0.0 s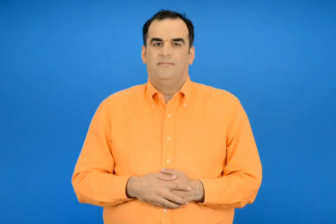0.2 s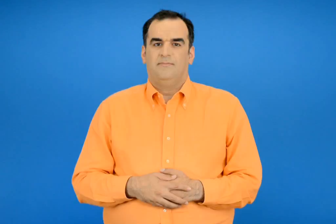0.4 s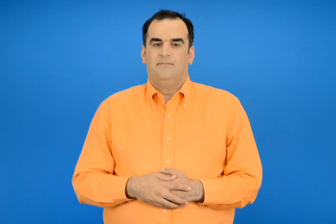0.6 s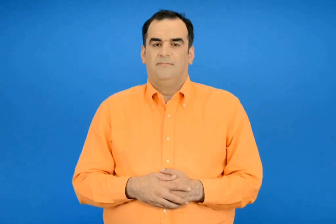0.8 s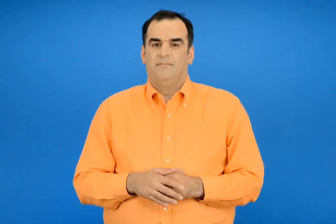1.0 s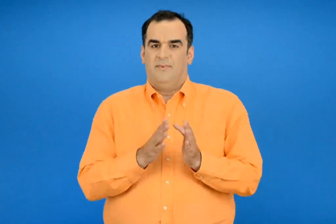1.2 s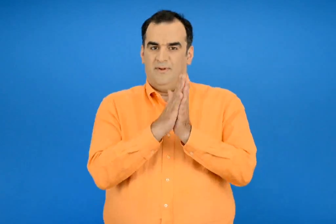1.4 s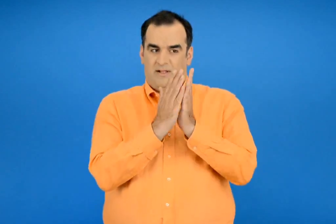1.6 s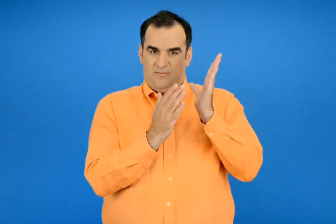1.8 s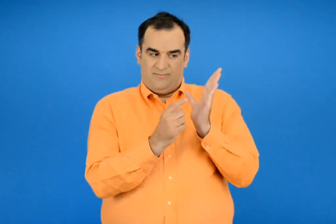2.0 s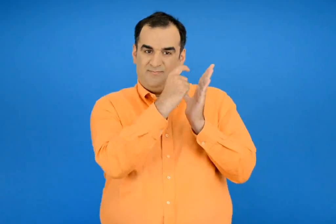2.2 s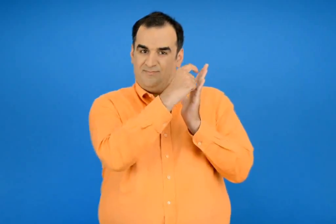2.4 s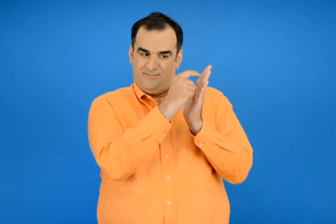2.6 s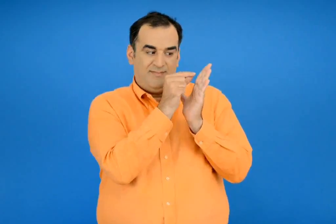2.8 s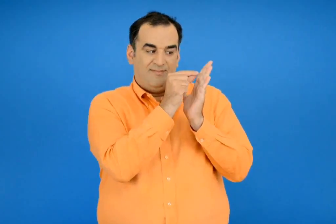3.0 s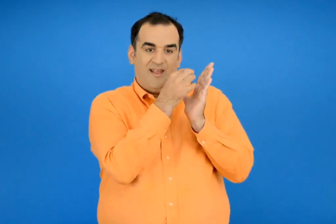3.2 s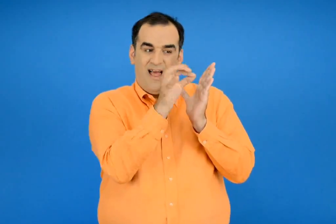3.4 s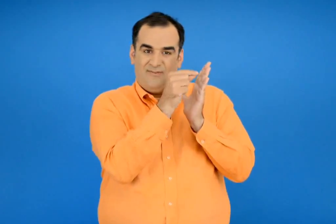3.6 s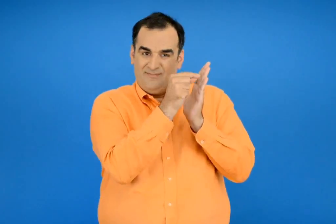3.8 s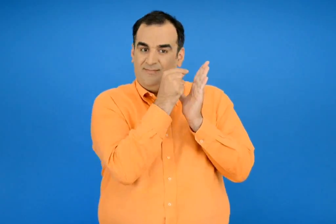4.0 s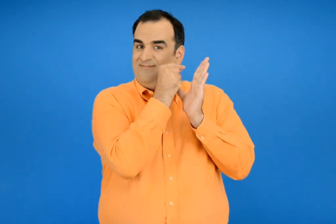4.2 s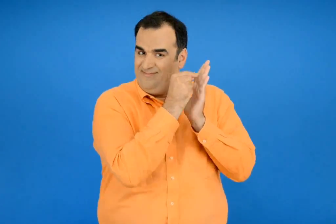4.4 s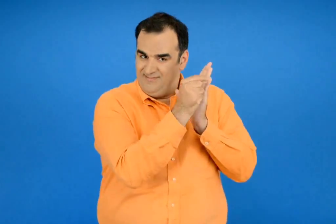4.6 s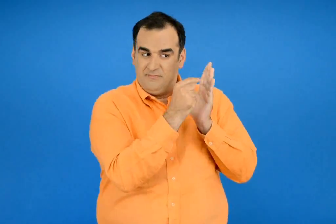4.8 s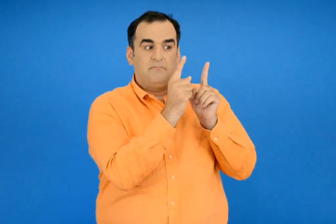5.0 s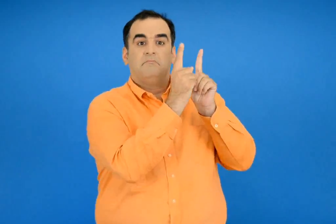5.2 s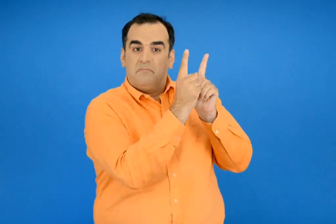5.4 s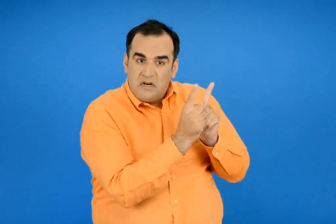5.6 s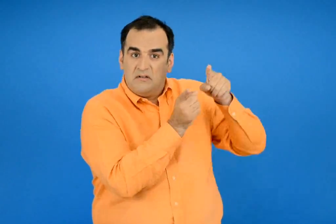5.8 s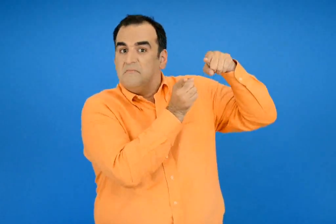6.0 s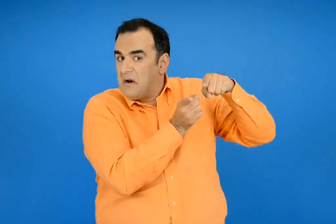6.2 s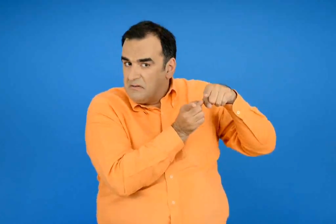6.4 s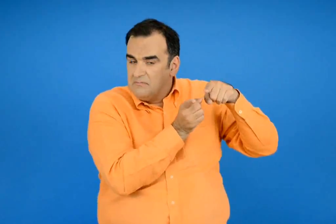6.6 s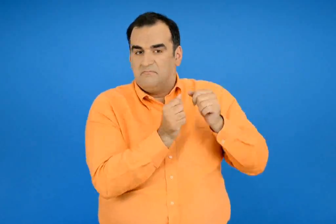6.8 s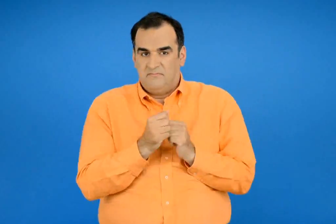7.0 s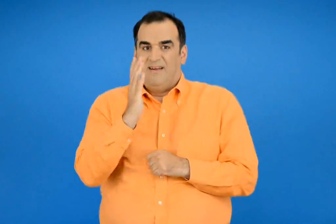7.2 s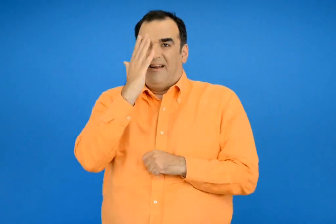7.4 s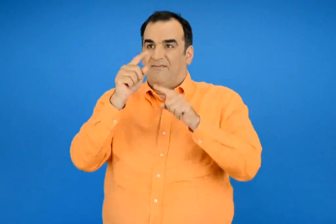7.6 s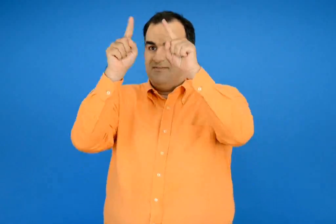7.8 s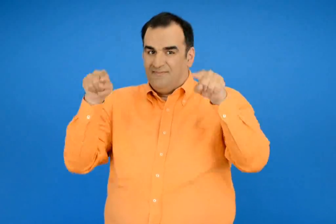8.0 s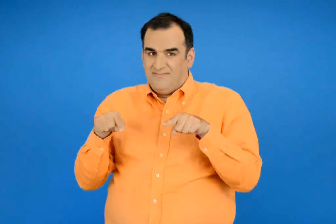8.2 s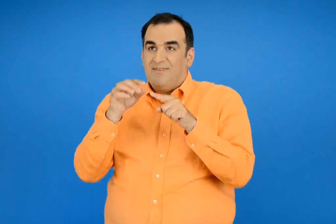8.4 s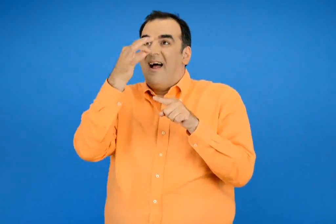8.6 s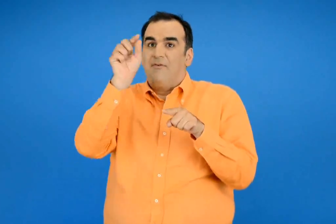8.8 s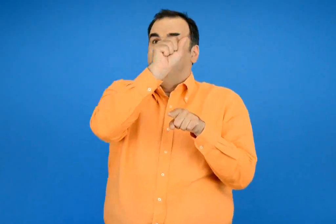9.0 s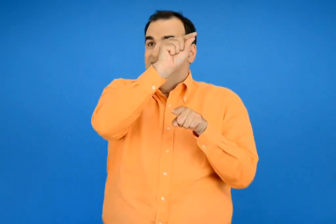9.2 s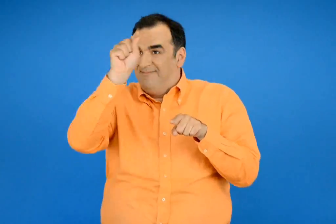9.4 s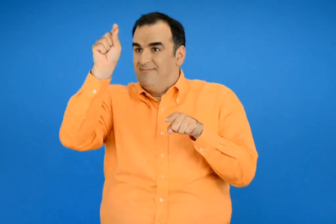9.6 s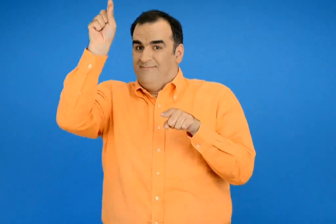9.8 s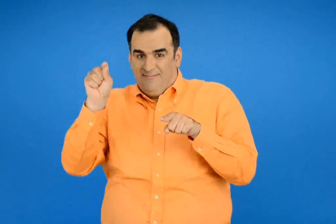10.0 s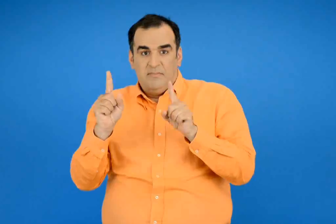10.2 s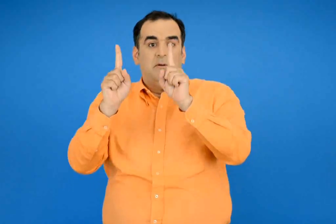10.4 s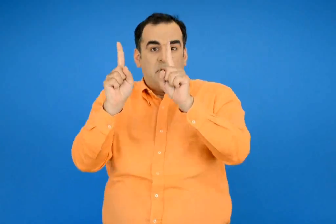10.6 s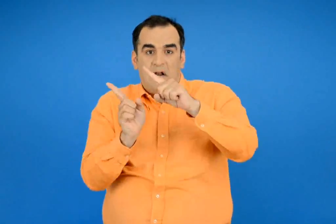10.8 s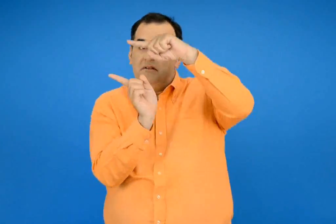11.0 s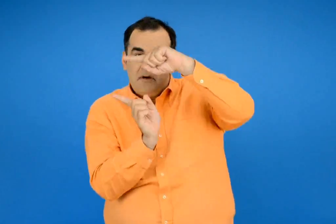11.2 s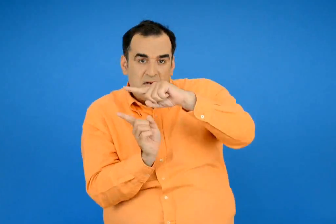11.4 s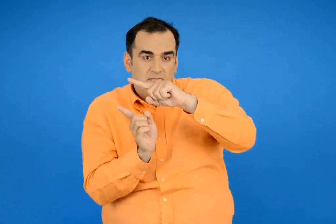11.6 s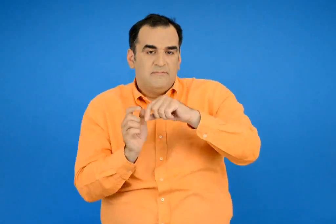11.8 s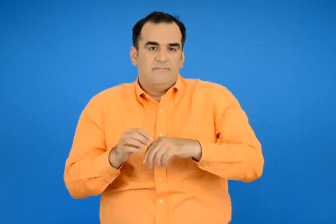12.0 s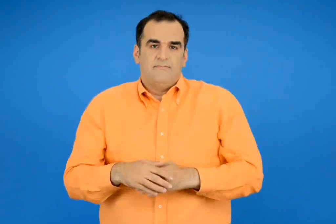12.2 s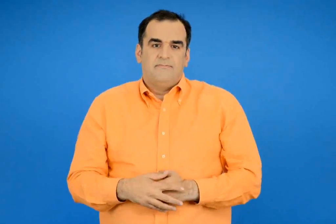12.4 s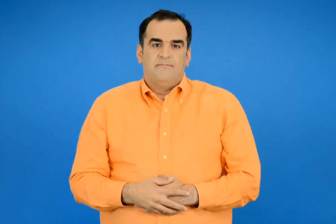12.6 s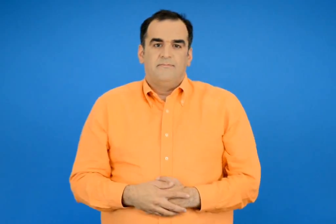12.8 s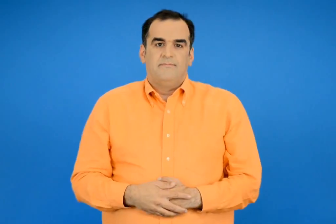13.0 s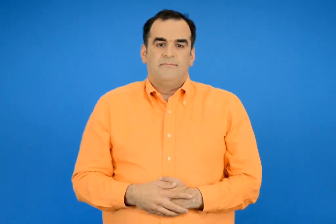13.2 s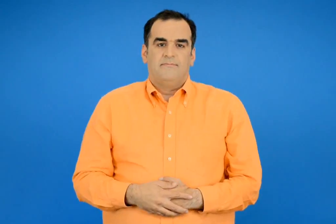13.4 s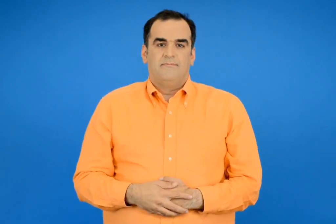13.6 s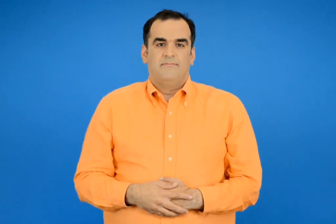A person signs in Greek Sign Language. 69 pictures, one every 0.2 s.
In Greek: συμπληρώνω τις παράλληλες ευθείες στην ετικέτα του τετραδίου και στον καθρέφτη
